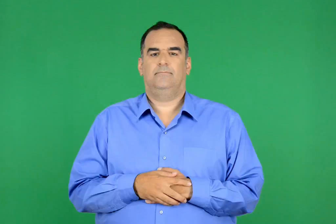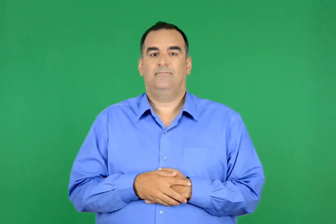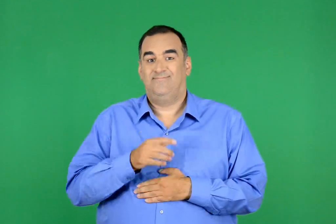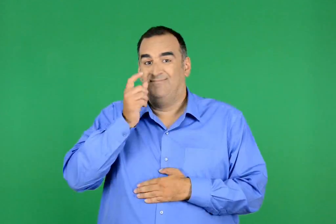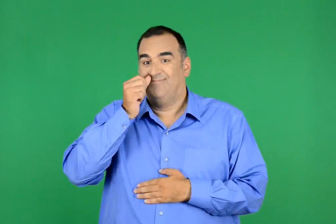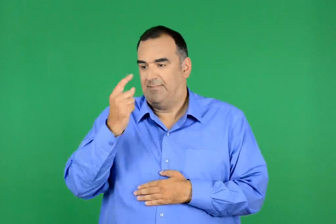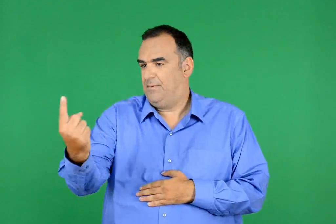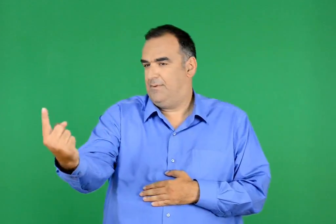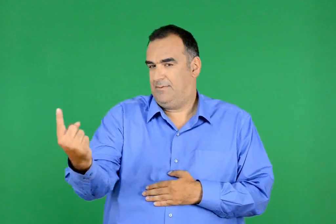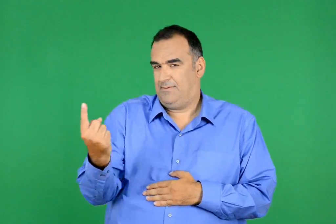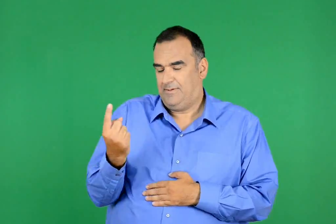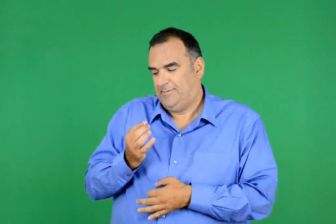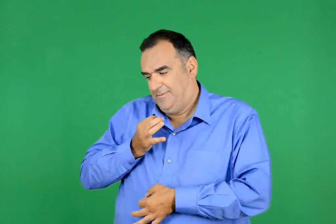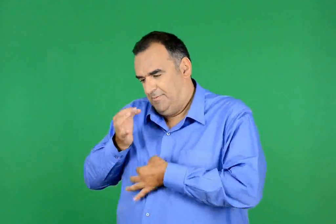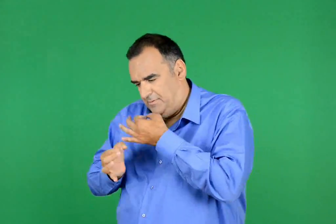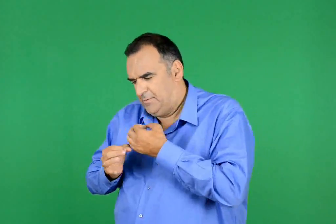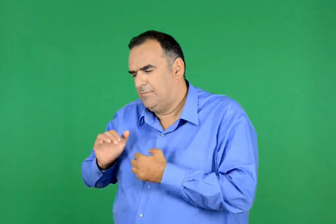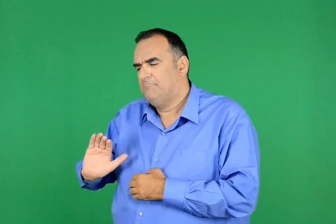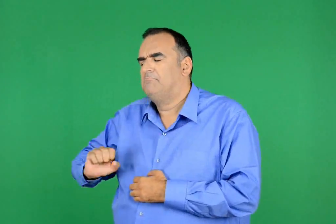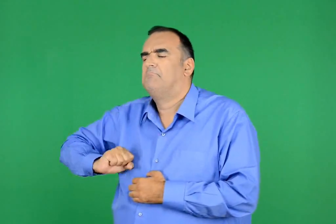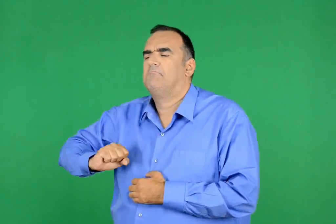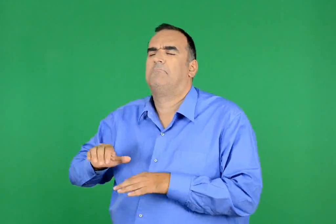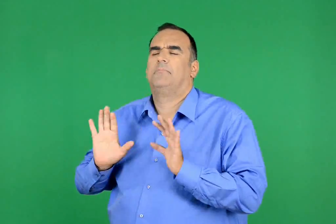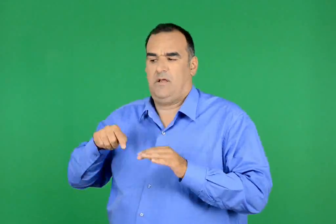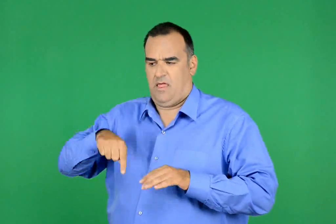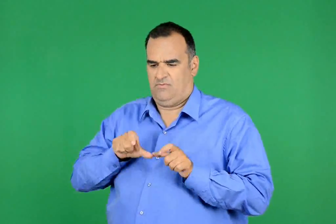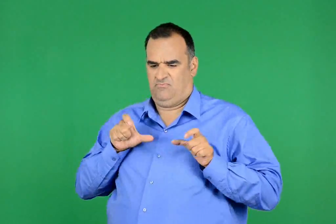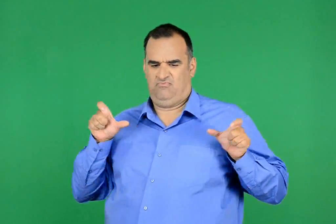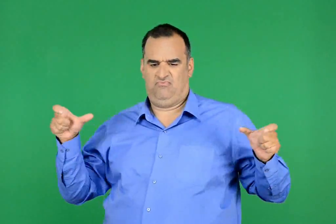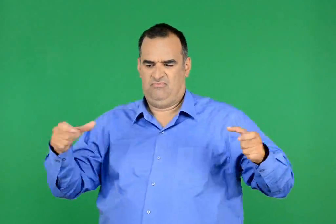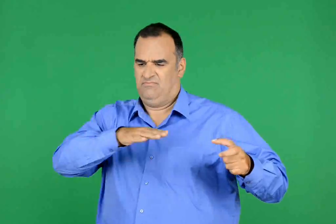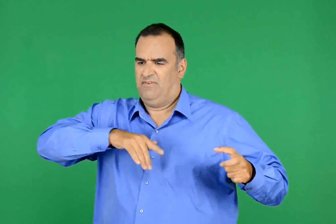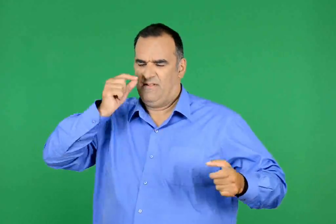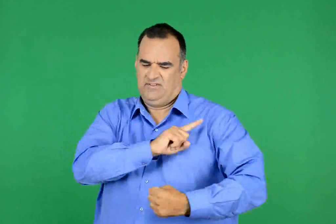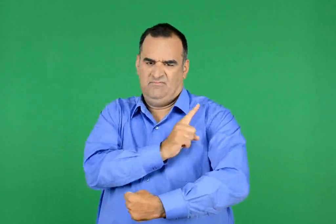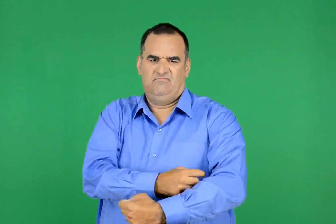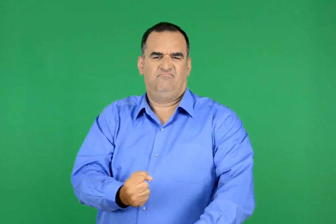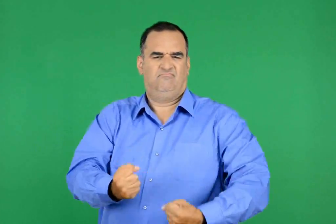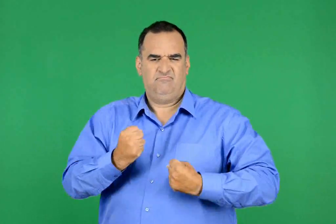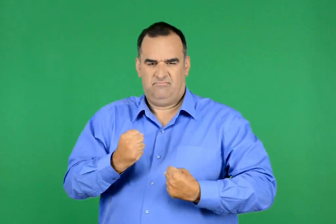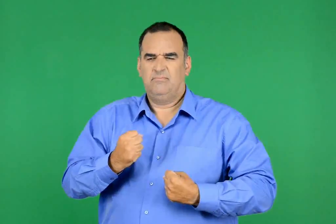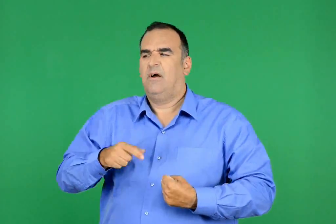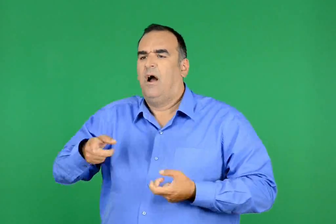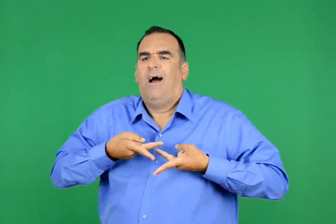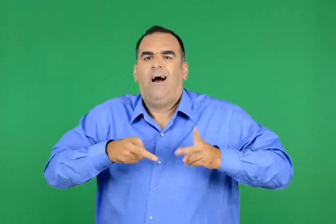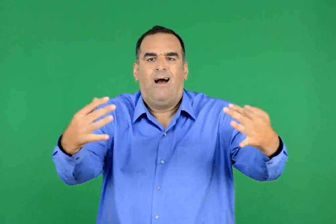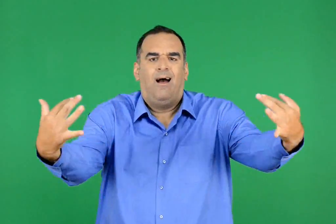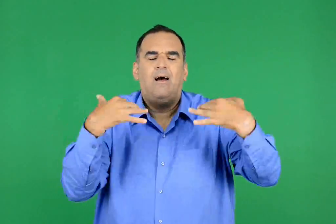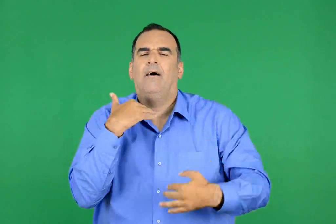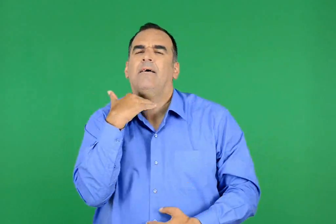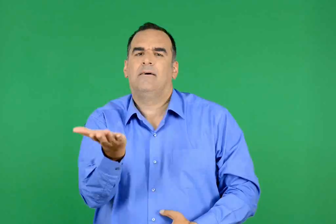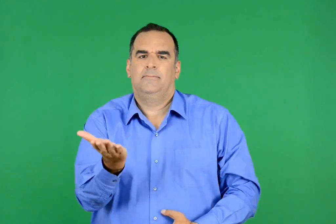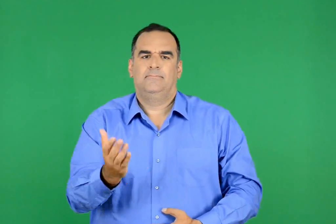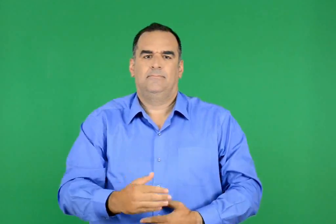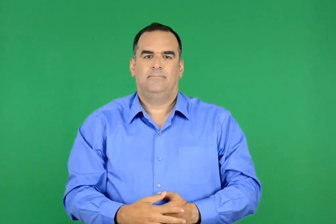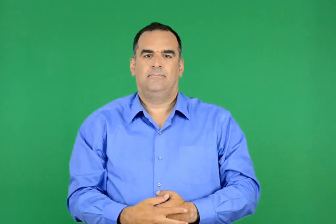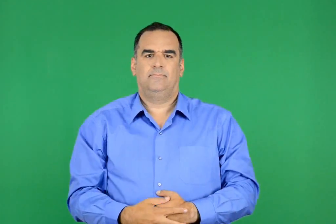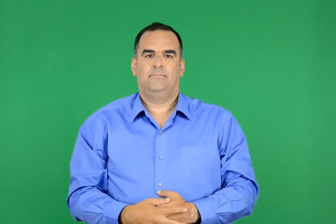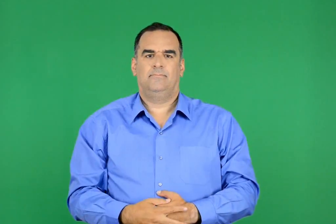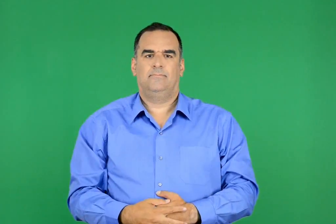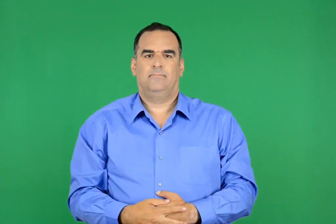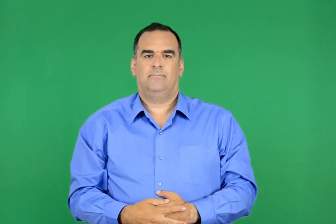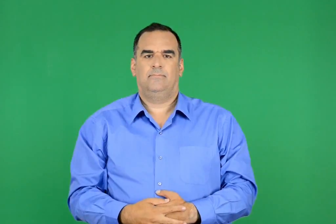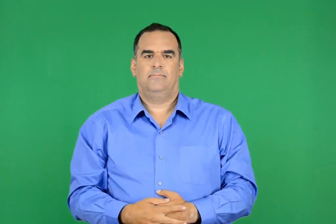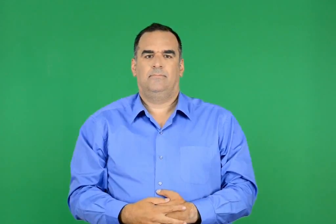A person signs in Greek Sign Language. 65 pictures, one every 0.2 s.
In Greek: έρχεται και το αγόρι από κοντά. την παρηγορεί ότι περιφρουρούμε γερά τα κάγκελα είμαστε μια μεραρχία ψυχωμένοι που δε θα τους αφήσουμε να περάσουν
